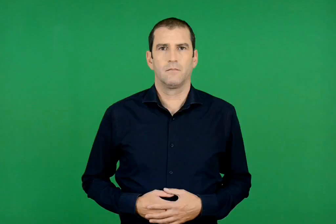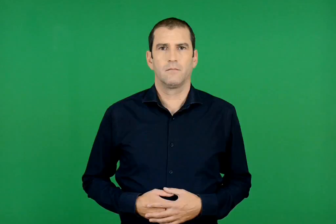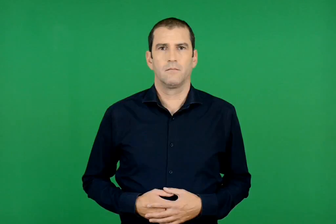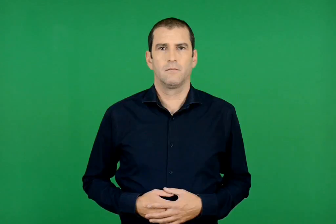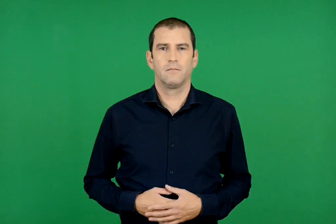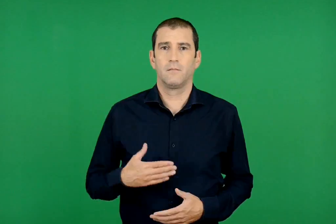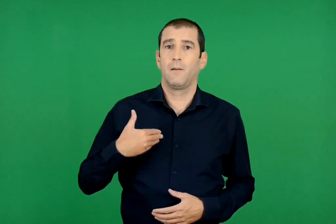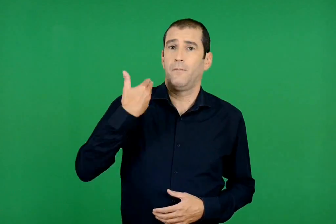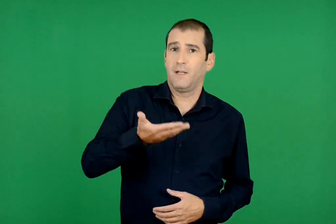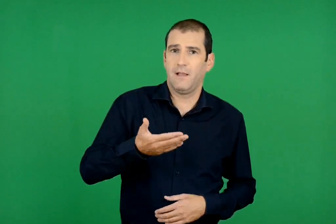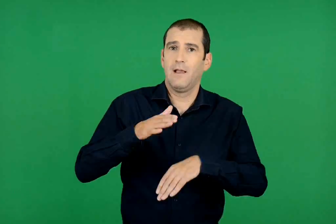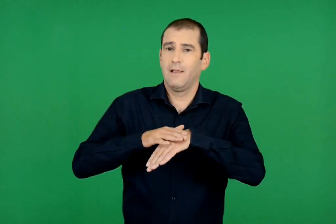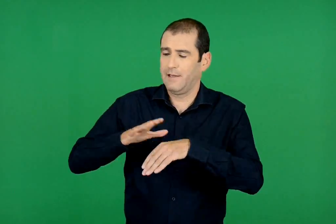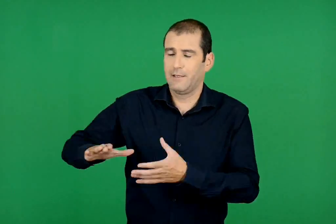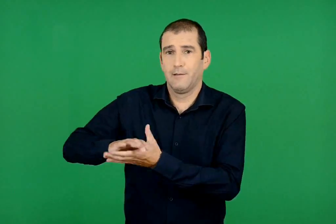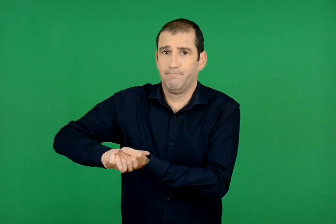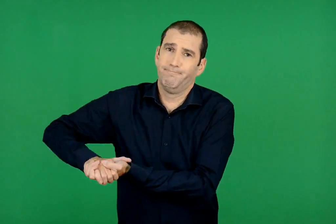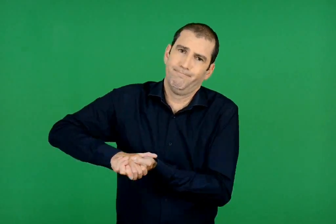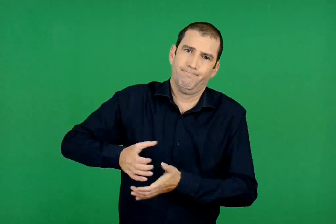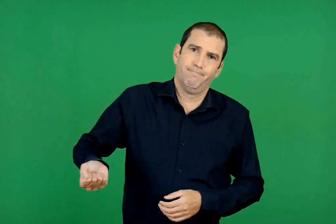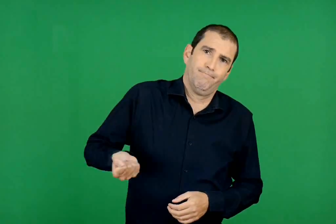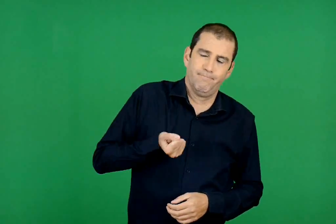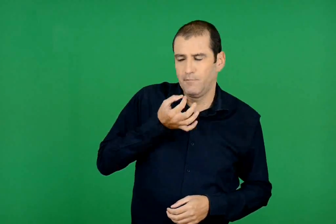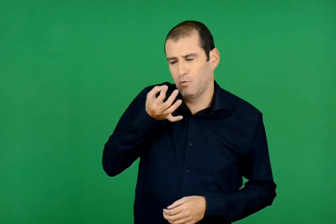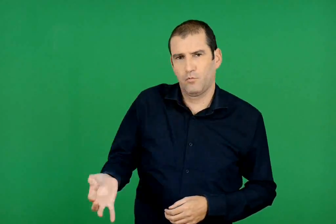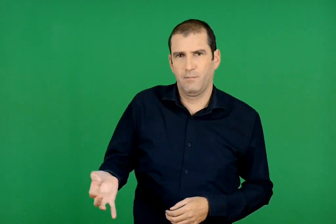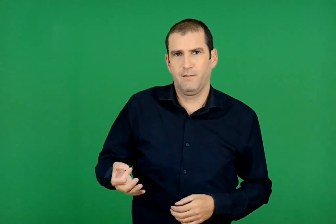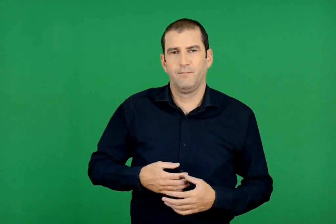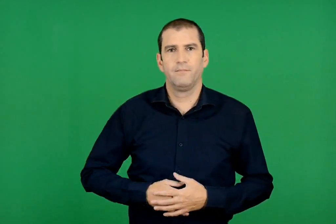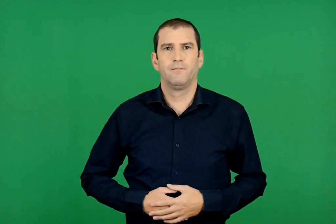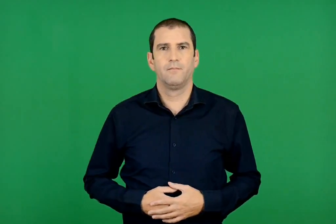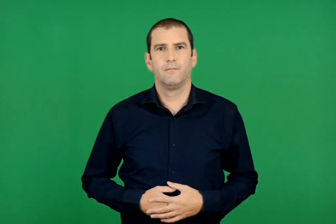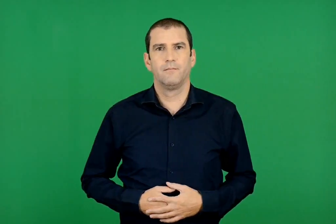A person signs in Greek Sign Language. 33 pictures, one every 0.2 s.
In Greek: έπειτα τραβώντας τον από το χέρι του είπε
